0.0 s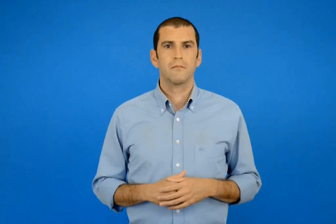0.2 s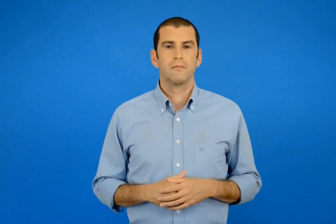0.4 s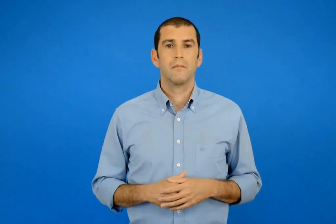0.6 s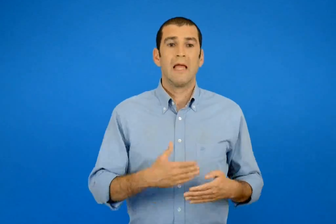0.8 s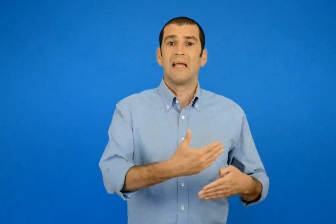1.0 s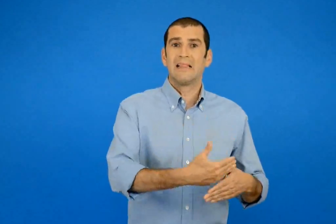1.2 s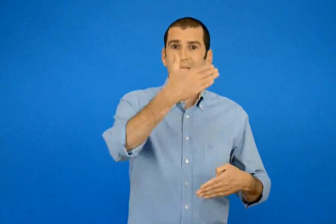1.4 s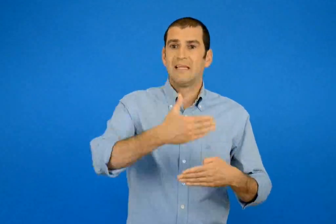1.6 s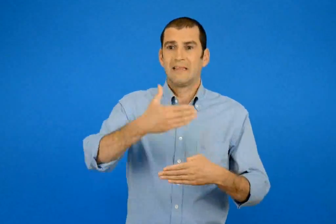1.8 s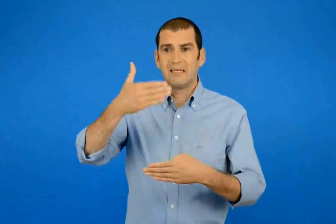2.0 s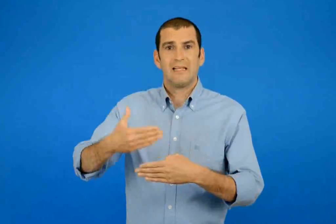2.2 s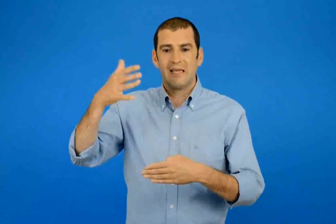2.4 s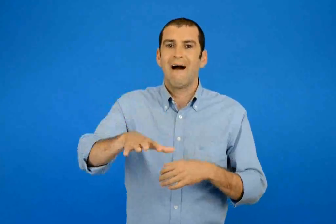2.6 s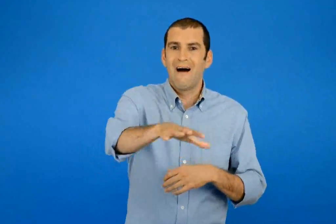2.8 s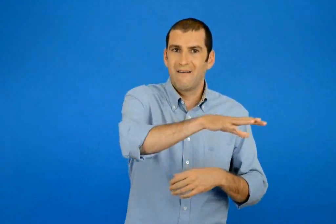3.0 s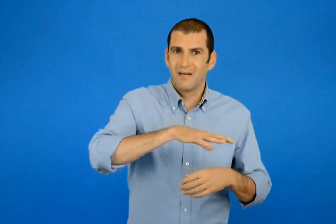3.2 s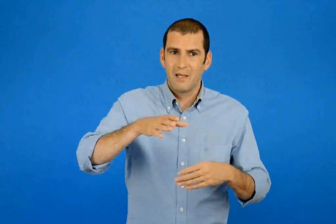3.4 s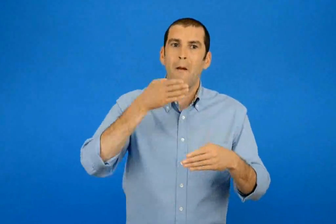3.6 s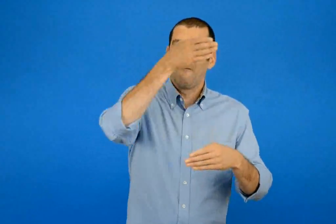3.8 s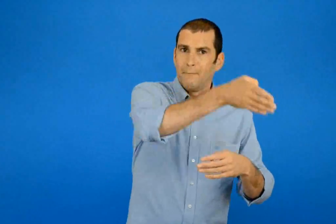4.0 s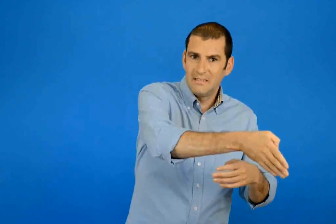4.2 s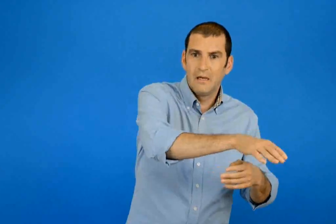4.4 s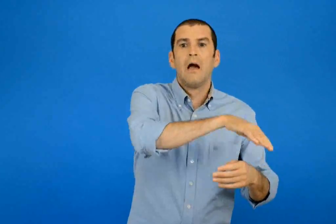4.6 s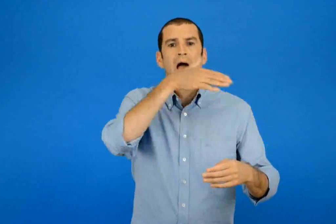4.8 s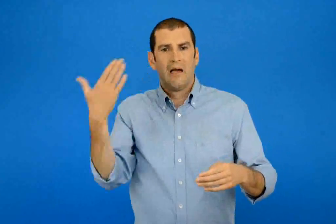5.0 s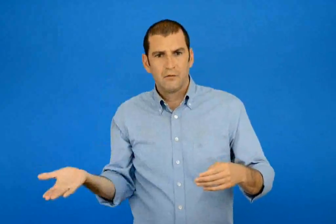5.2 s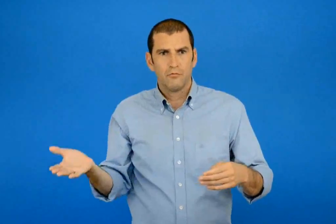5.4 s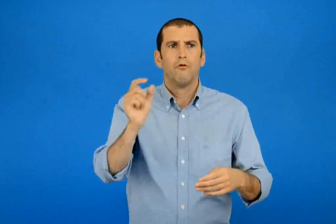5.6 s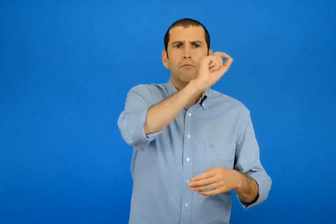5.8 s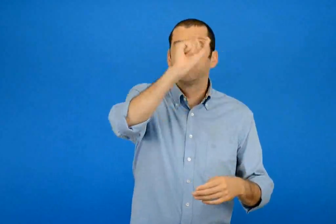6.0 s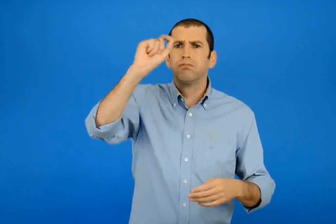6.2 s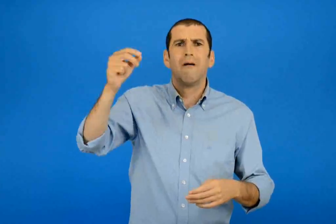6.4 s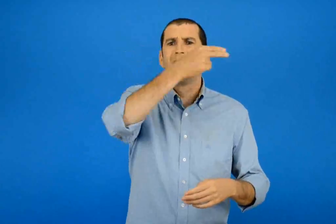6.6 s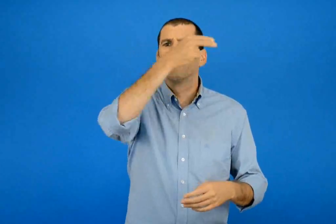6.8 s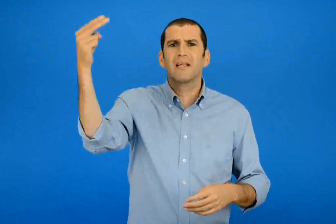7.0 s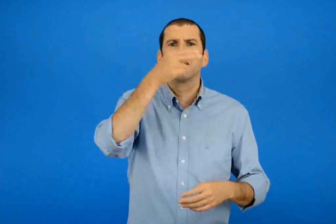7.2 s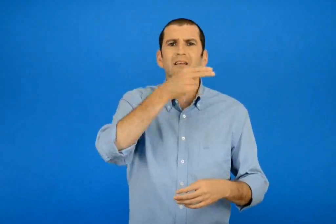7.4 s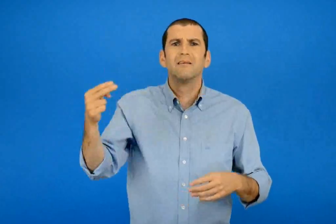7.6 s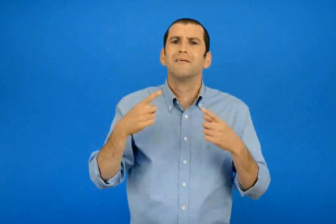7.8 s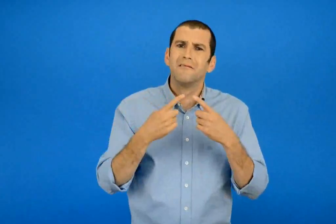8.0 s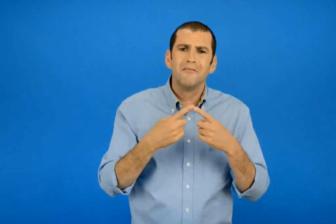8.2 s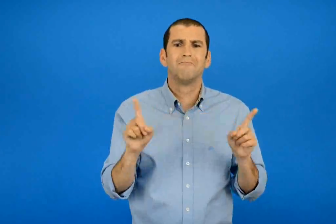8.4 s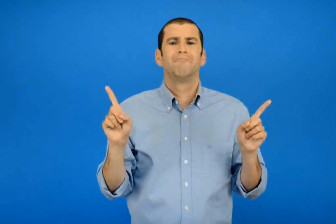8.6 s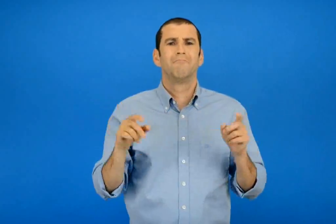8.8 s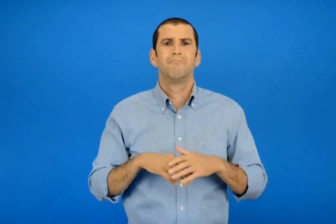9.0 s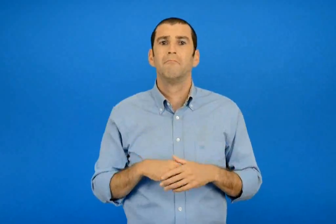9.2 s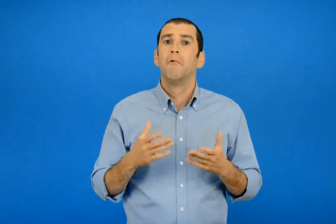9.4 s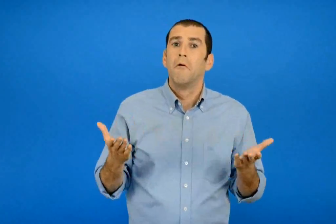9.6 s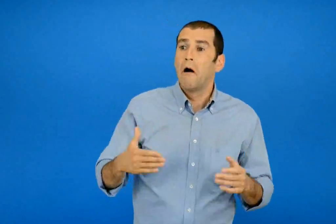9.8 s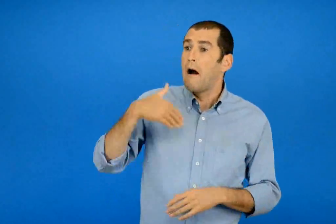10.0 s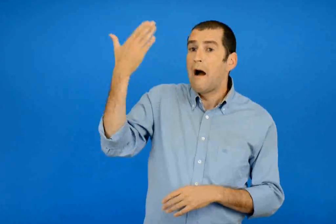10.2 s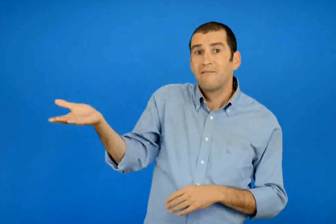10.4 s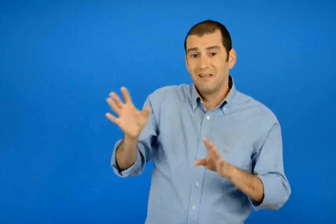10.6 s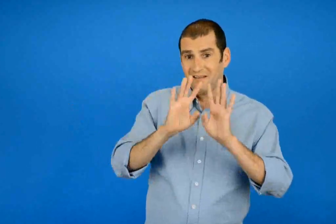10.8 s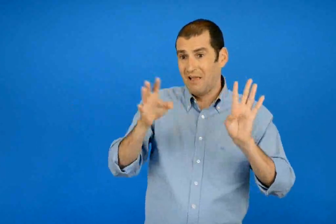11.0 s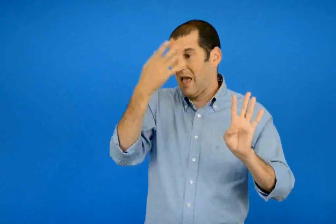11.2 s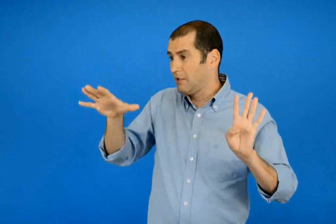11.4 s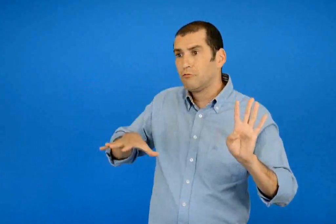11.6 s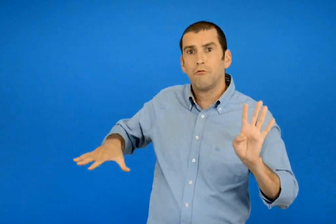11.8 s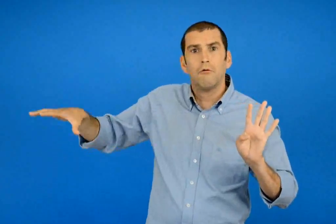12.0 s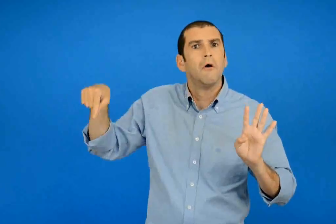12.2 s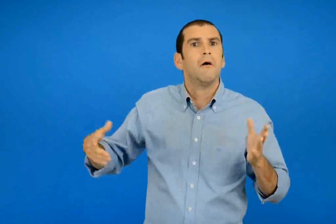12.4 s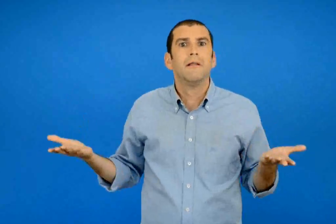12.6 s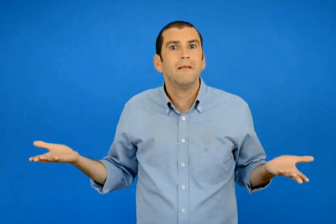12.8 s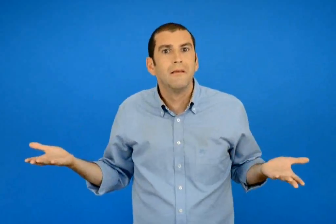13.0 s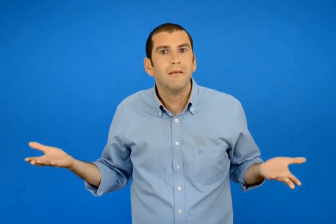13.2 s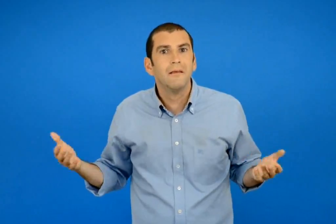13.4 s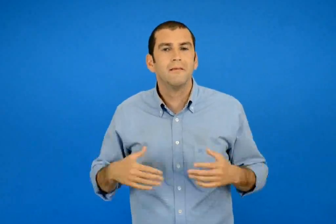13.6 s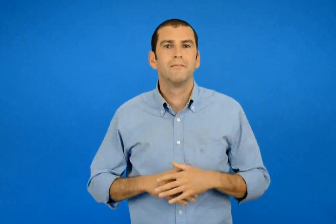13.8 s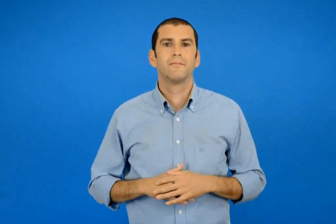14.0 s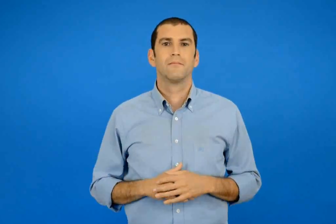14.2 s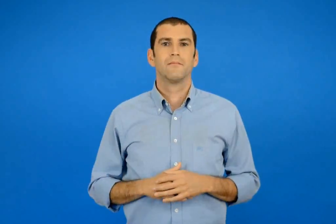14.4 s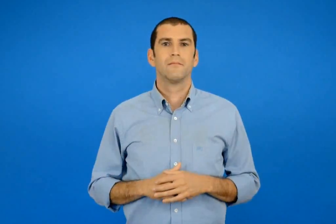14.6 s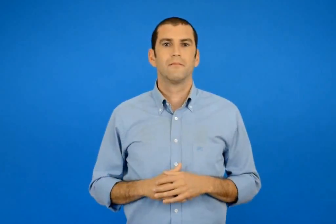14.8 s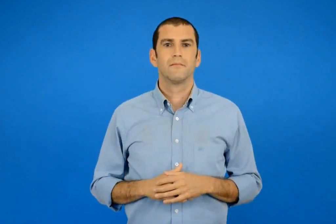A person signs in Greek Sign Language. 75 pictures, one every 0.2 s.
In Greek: οι τοίχοι μέσα και έξω από την αυλή ήταν γραμμένοι με περίεργες φράσεις τι γινόταν έξω από την αυλή
